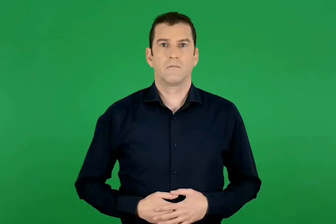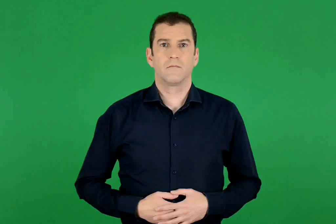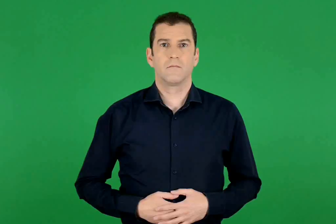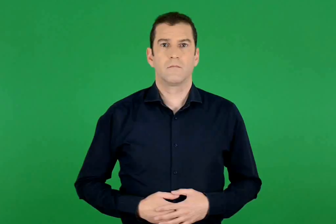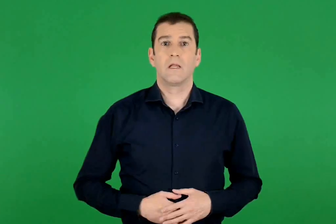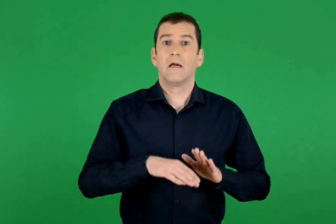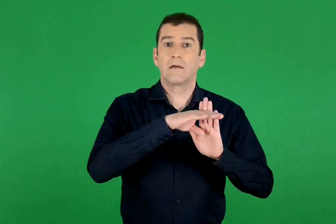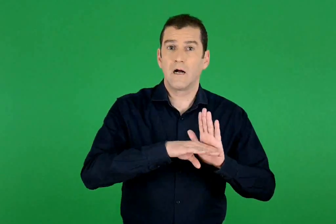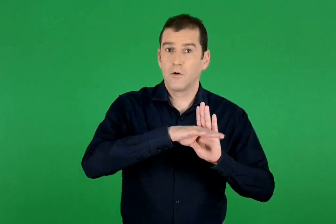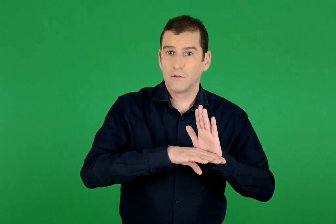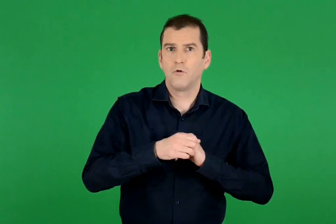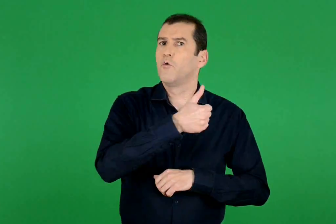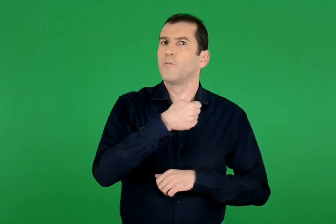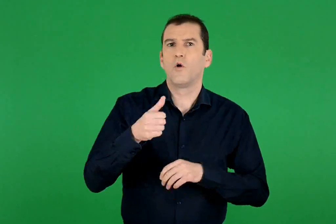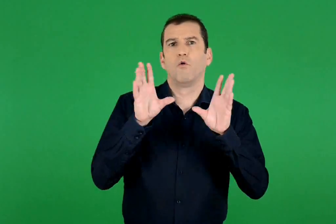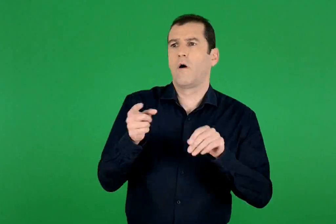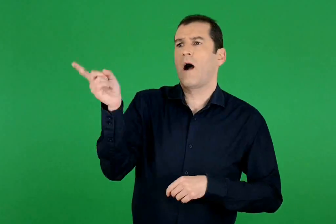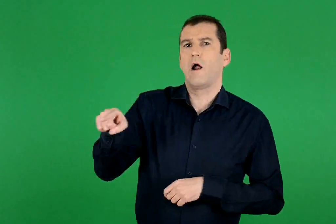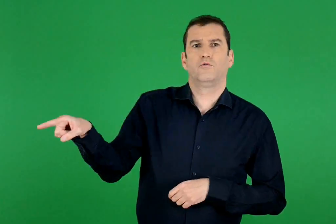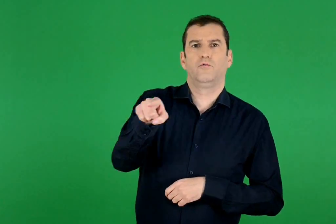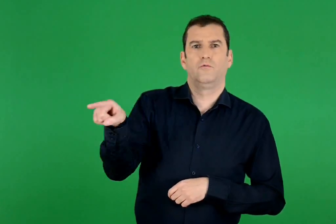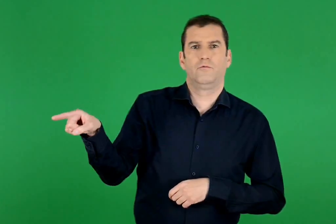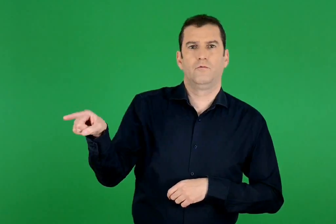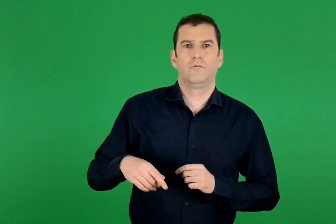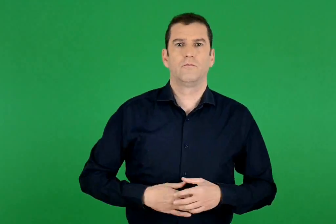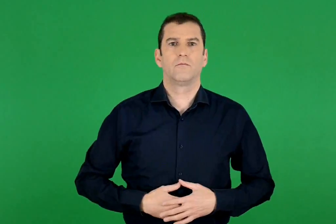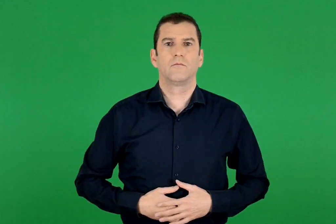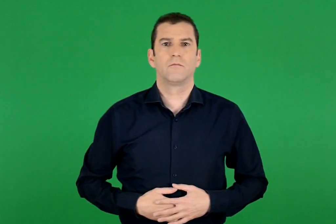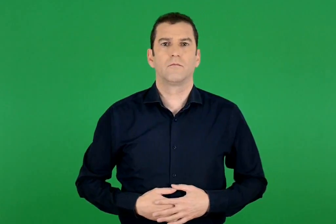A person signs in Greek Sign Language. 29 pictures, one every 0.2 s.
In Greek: οι κανόνες είναι μόνο για τους άλλους
